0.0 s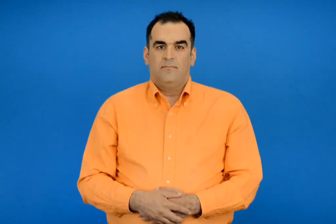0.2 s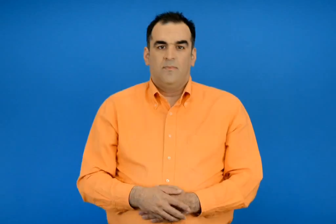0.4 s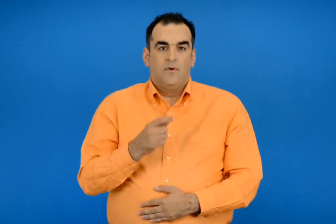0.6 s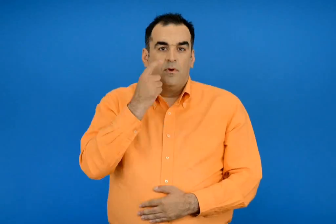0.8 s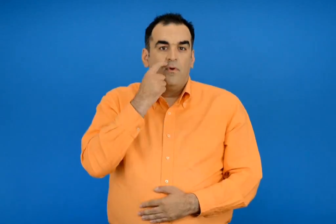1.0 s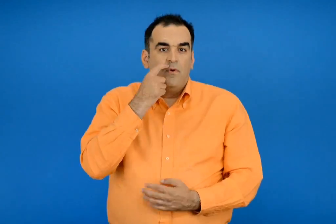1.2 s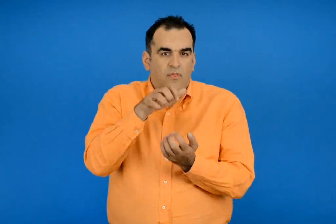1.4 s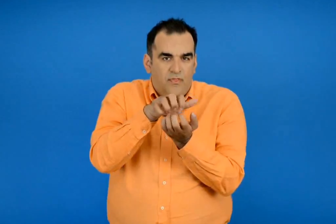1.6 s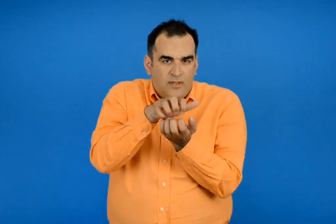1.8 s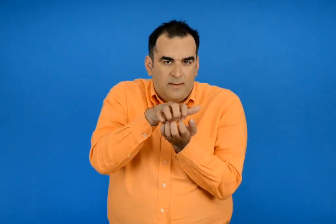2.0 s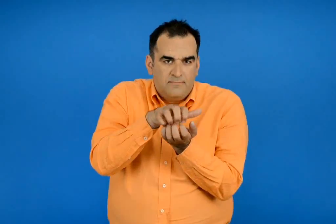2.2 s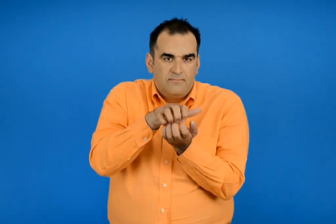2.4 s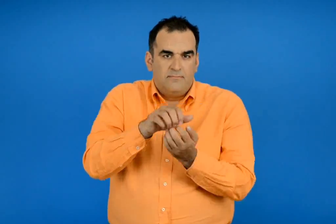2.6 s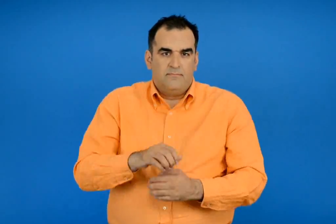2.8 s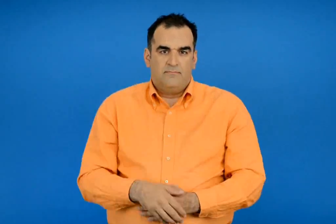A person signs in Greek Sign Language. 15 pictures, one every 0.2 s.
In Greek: δόντια
